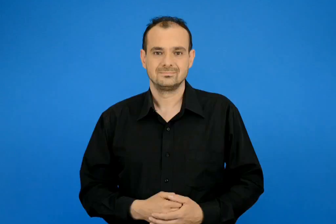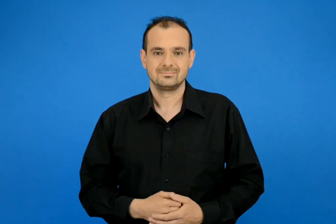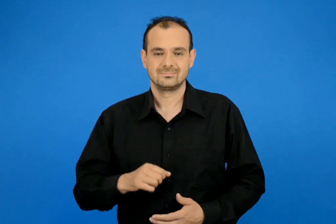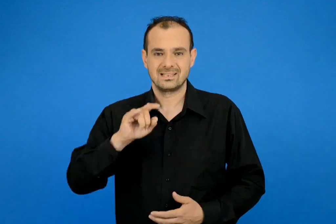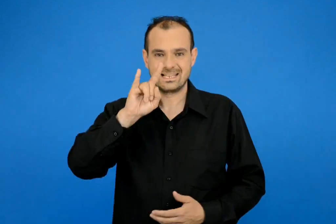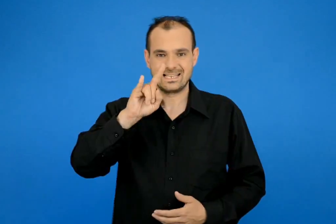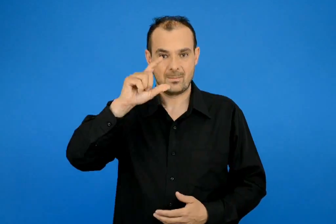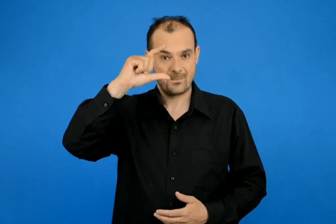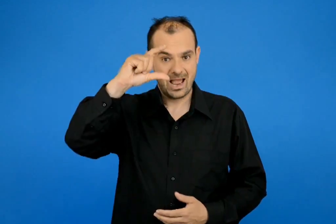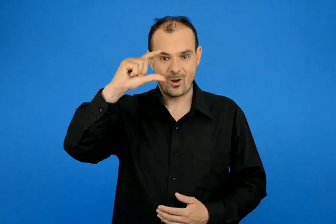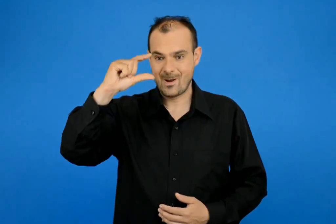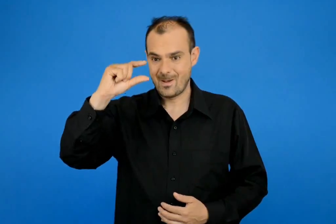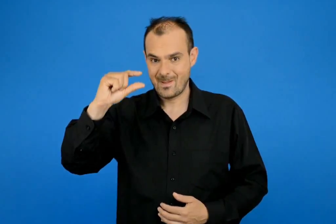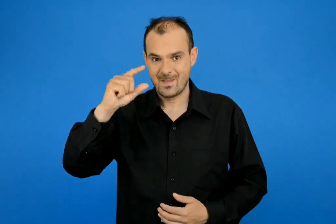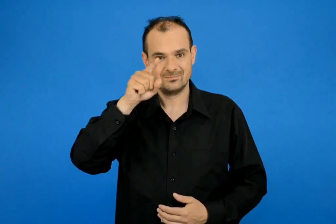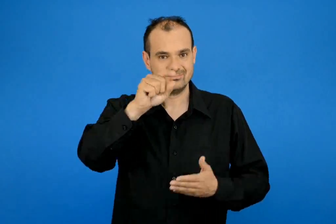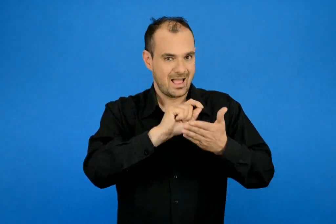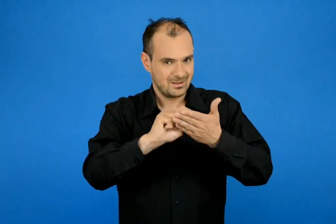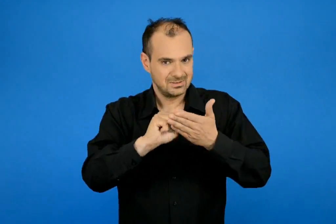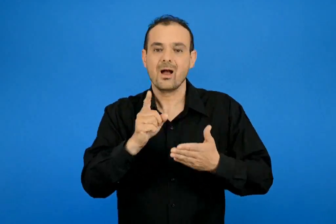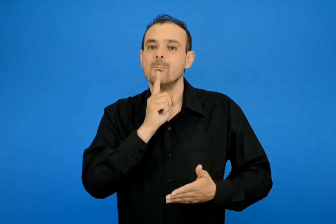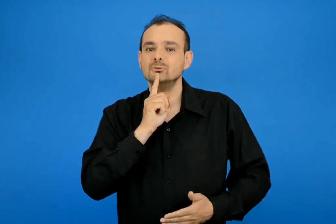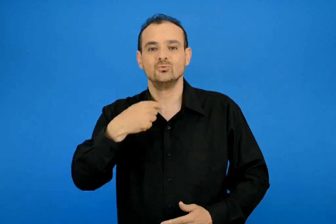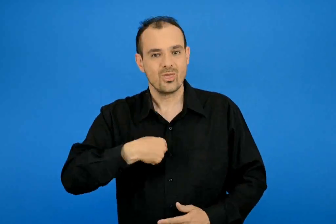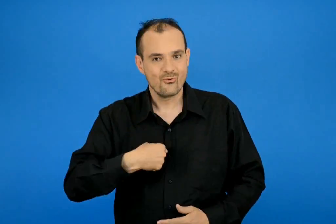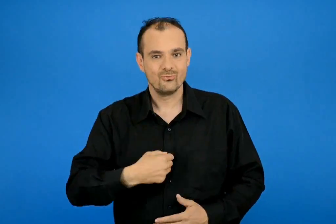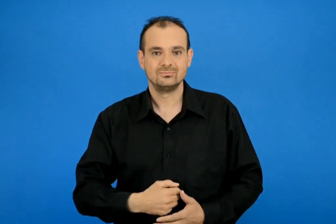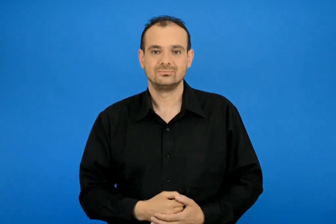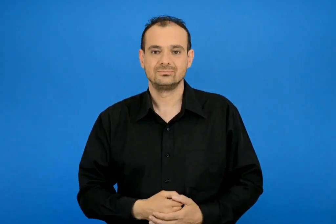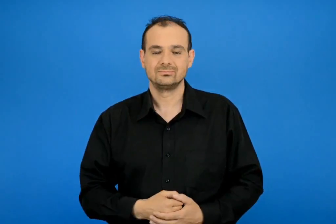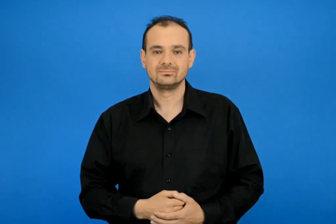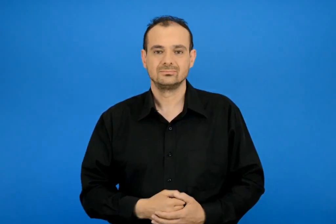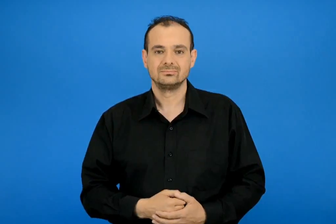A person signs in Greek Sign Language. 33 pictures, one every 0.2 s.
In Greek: γράψε η η όπως εγώ
